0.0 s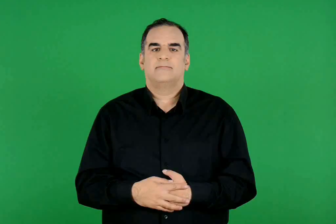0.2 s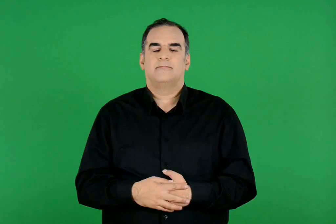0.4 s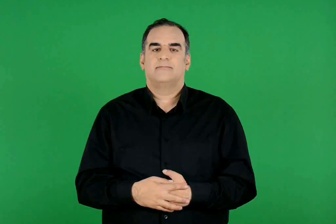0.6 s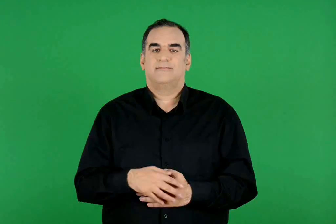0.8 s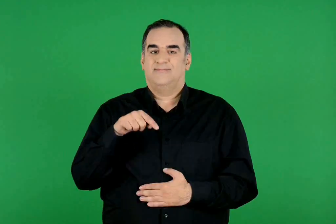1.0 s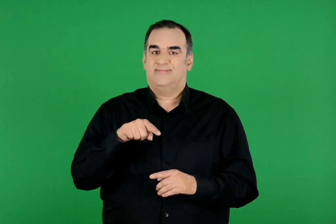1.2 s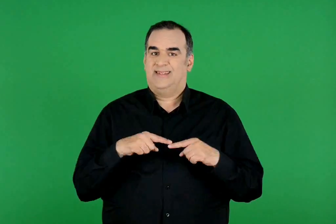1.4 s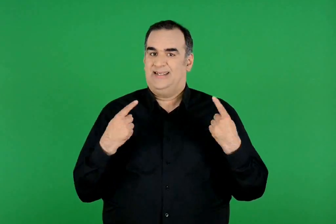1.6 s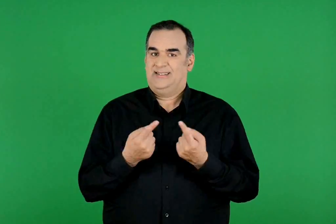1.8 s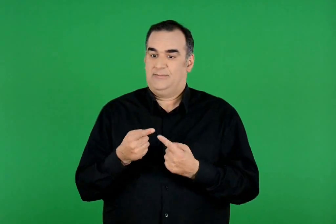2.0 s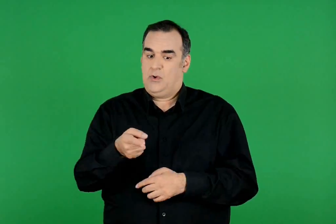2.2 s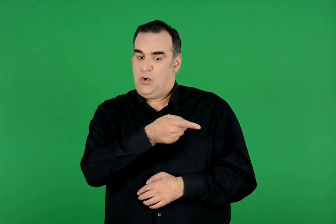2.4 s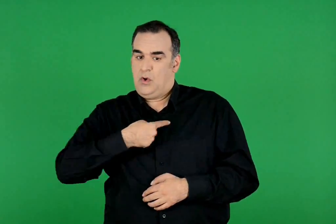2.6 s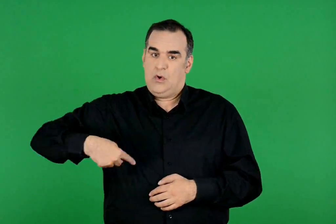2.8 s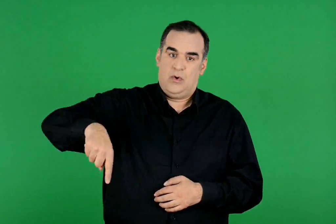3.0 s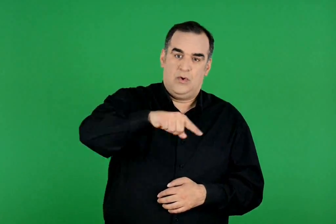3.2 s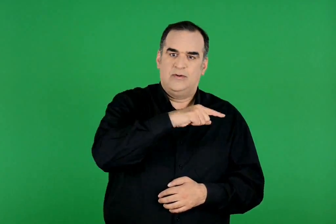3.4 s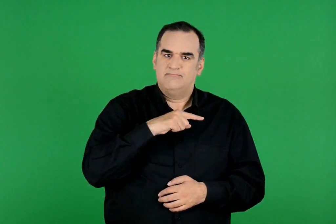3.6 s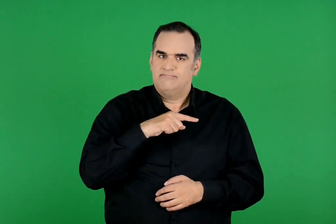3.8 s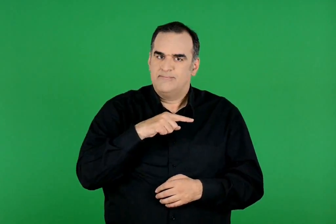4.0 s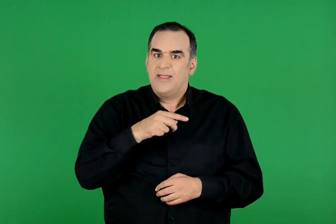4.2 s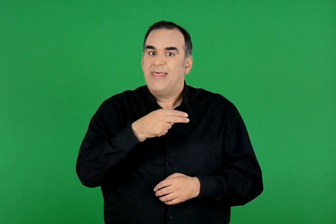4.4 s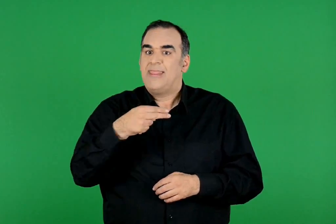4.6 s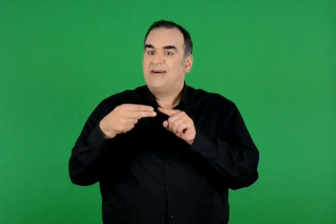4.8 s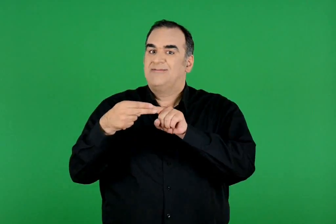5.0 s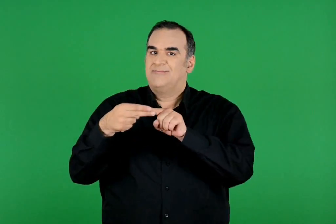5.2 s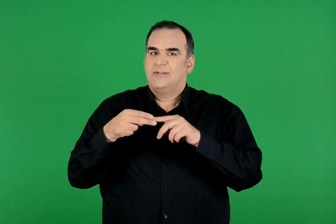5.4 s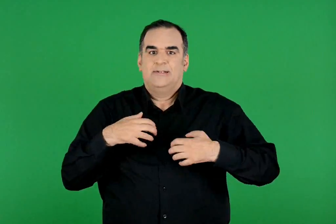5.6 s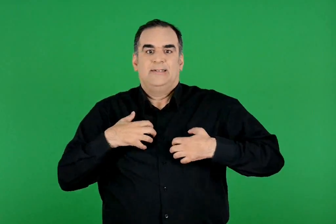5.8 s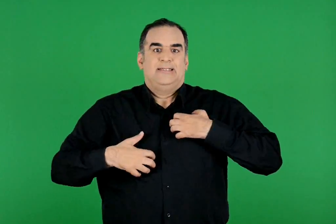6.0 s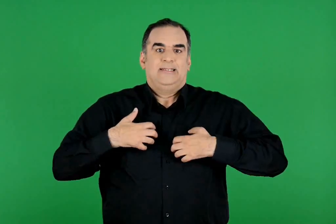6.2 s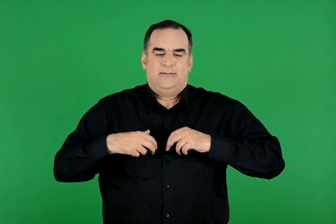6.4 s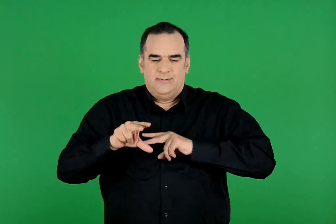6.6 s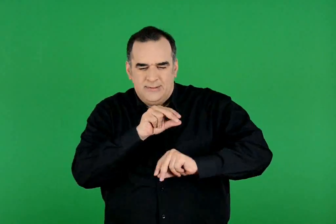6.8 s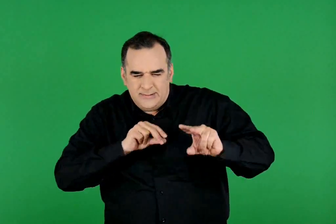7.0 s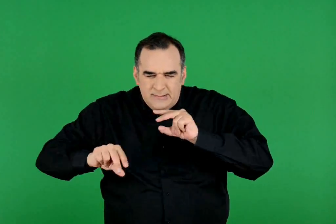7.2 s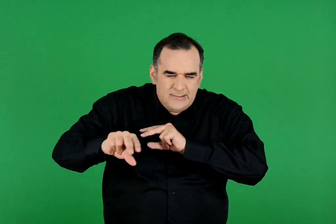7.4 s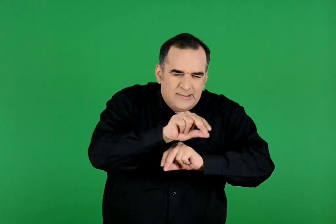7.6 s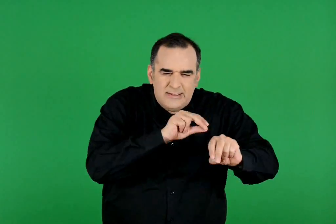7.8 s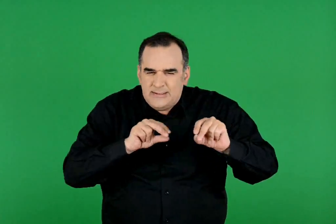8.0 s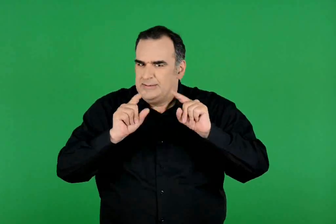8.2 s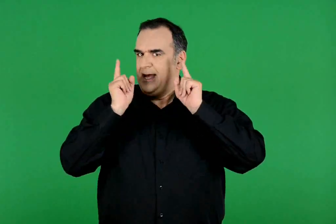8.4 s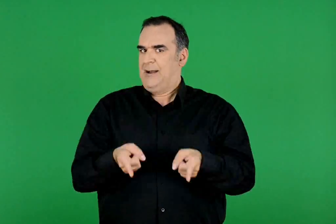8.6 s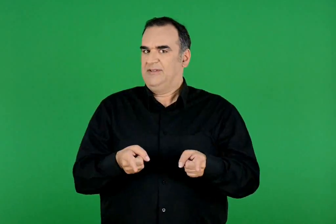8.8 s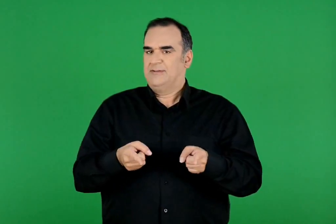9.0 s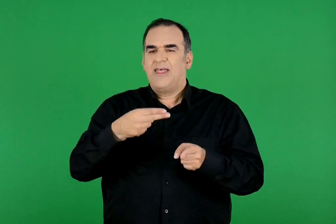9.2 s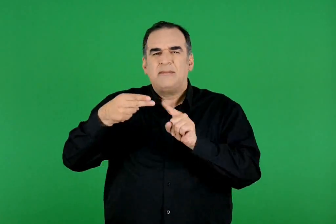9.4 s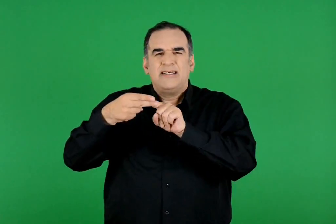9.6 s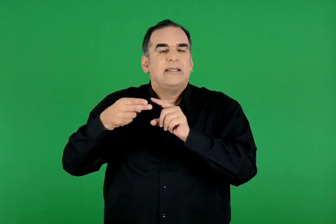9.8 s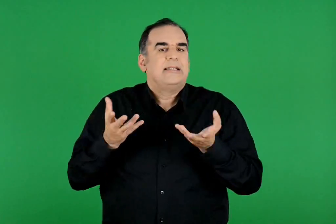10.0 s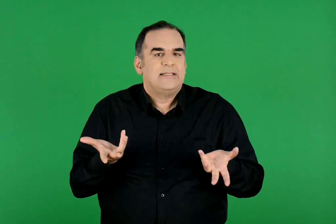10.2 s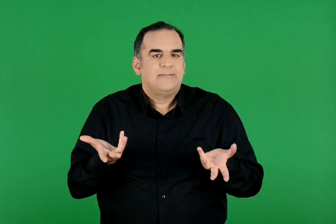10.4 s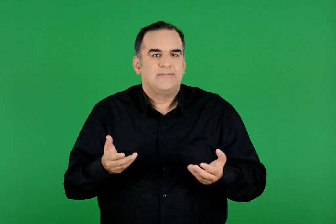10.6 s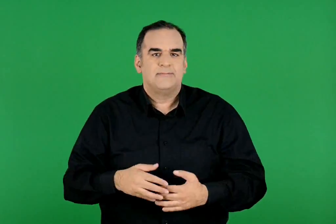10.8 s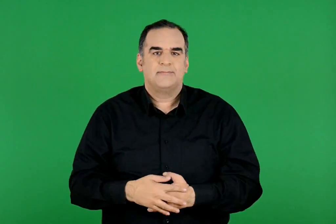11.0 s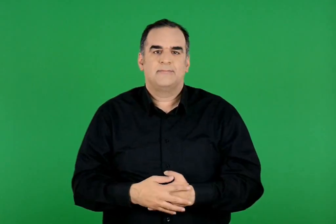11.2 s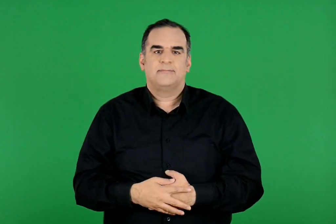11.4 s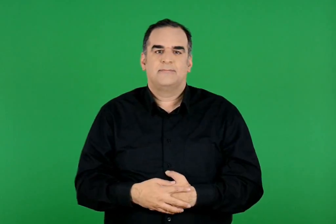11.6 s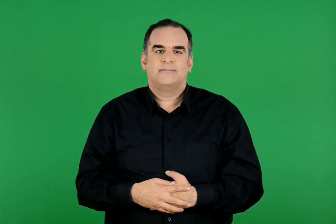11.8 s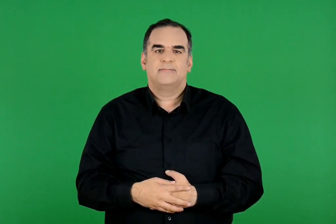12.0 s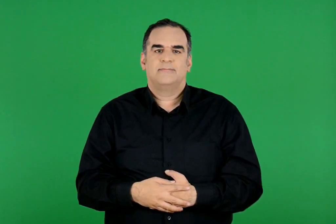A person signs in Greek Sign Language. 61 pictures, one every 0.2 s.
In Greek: ποιο θέμα που μας απασχολεί θα θέλαμε να συζητήσουμε σήμερα εδώ στην τάξη μας , για να πάρουμε μια απόφαση όλοι μαζί ;
